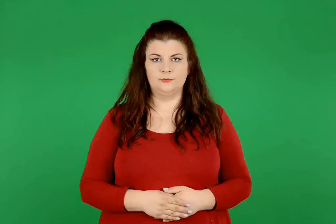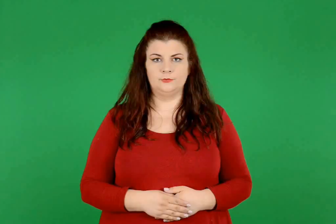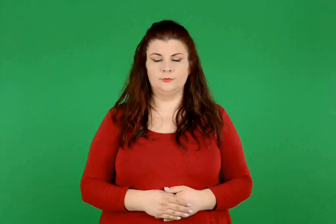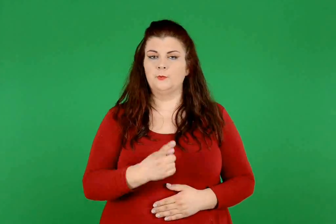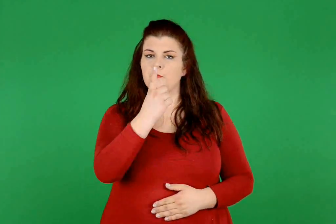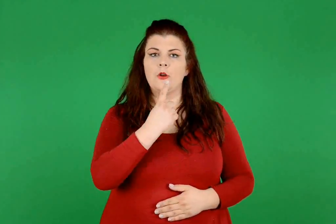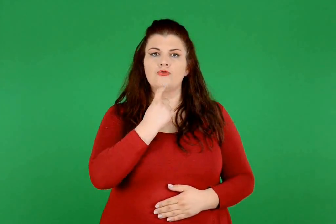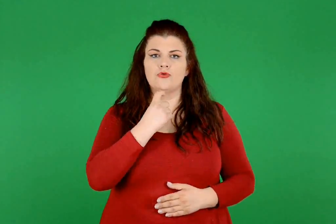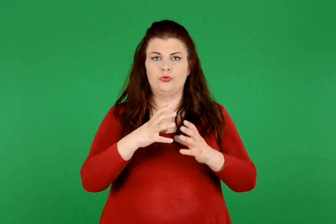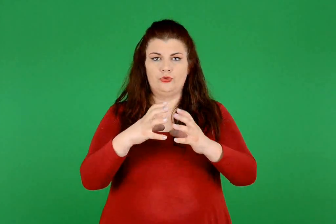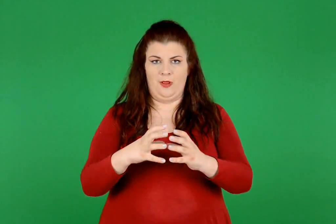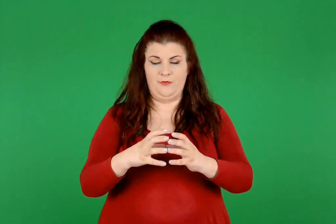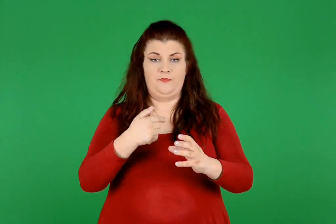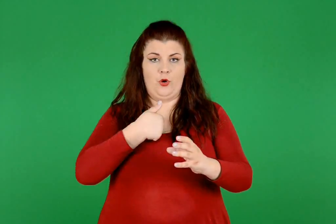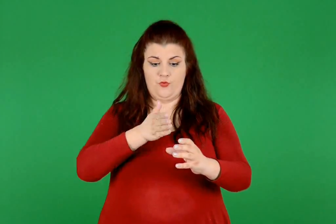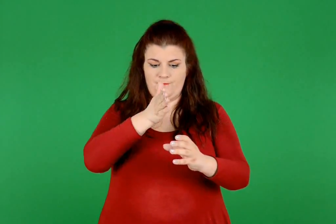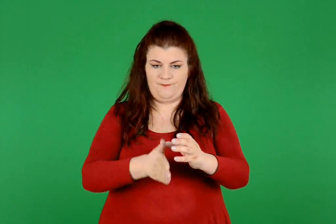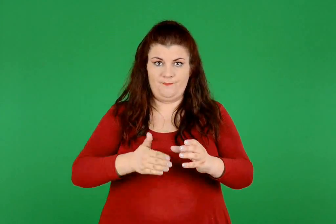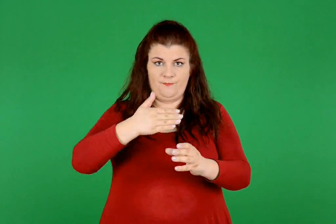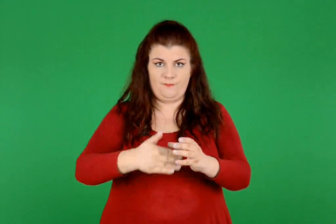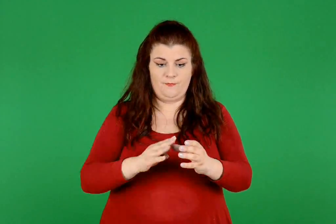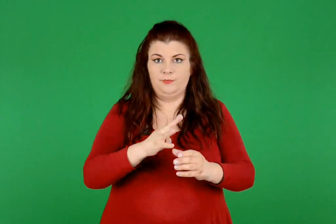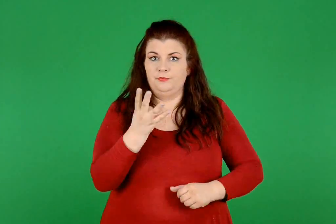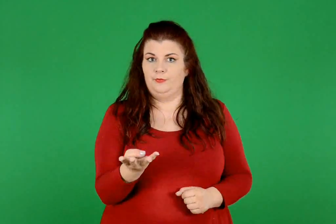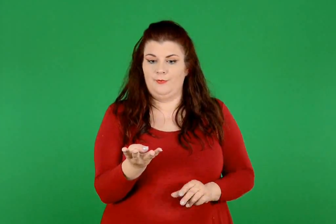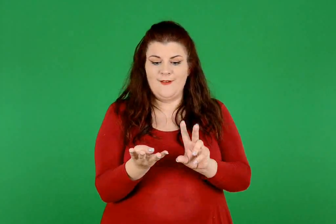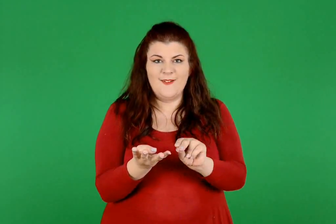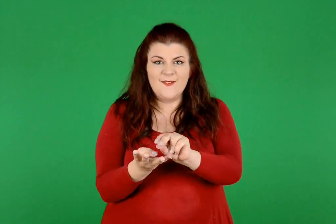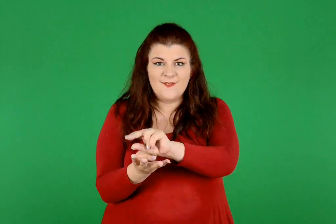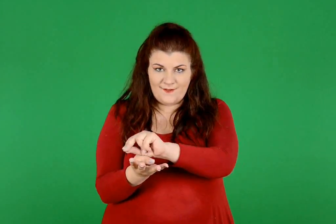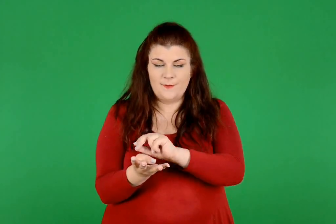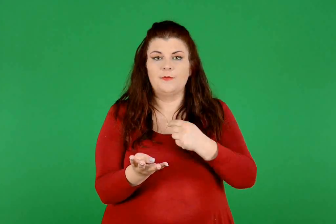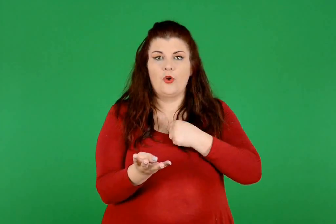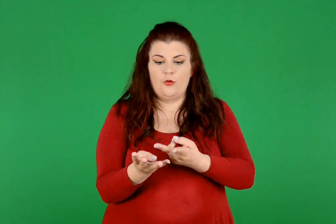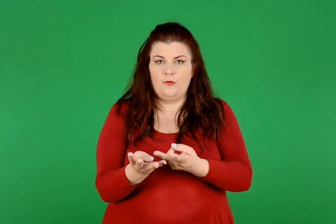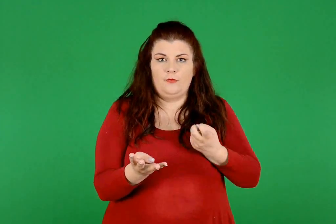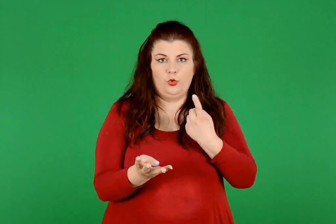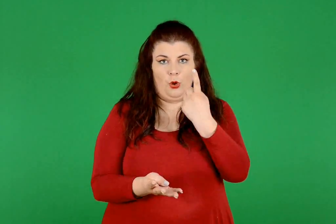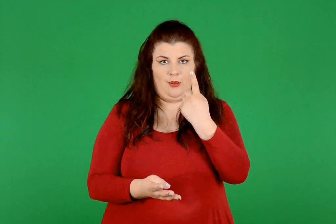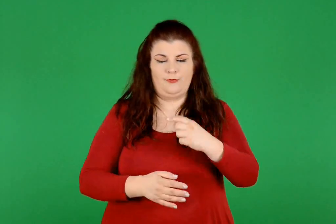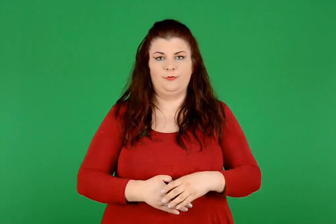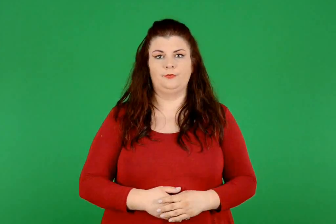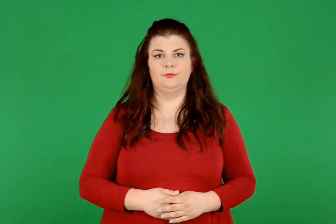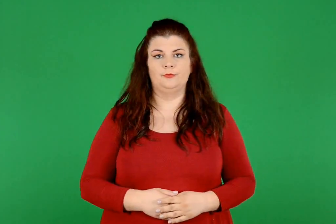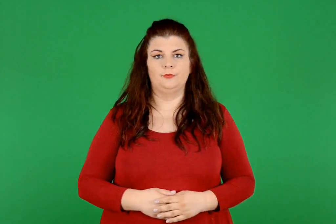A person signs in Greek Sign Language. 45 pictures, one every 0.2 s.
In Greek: κόβω μια ντομάτα σε τέσσερα ίσα κομμάτια και παίρνω το ένα
